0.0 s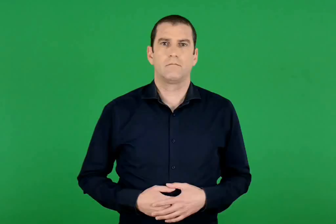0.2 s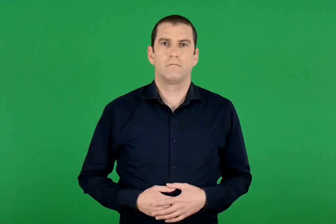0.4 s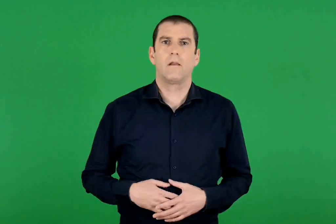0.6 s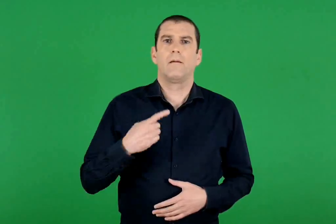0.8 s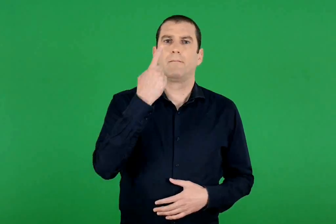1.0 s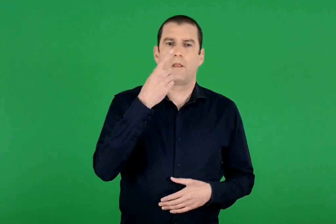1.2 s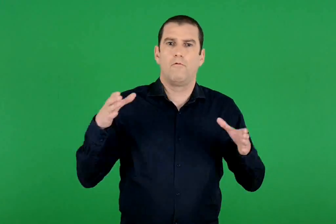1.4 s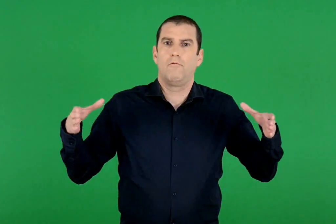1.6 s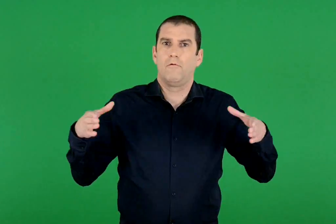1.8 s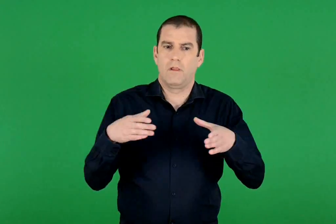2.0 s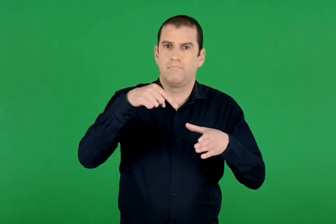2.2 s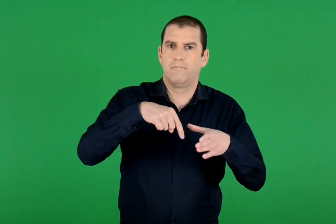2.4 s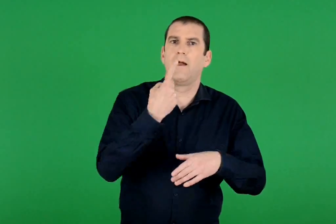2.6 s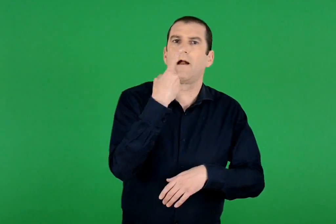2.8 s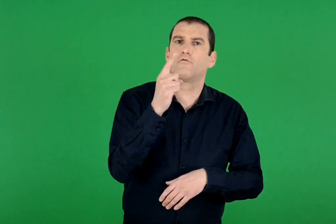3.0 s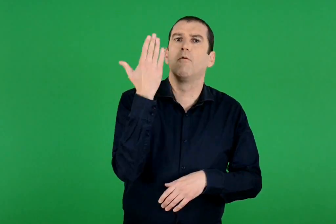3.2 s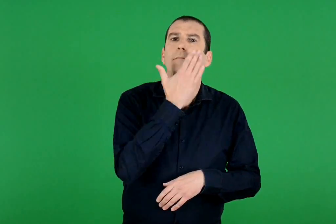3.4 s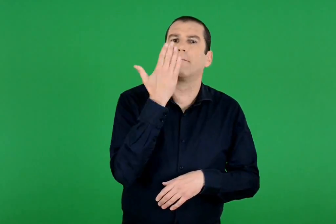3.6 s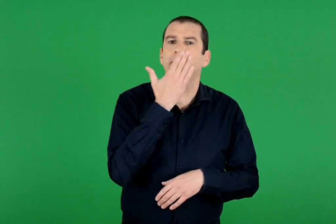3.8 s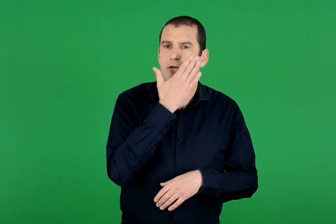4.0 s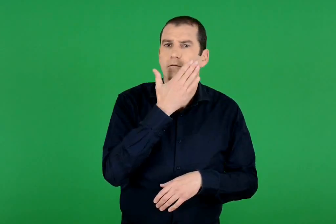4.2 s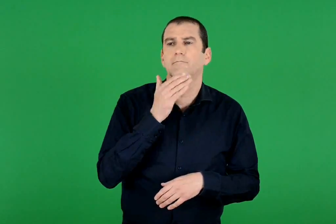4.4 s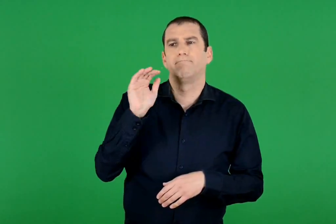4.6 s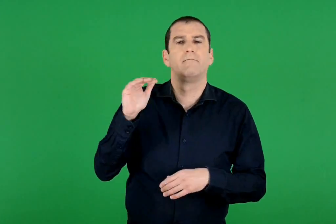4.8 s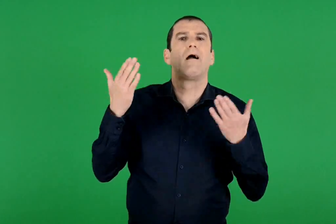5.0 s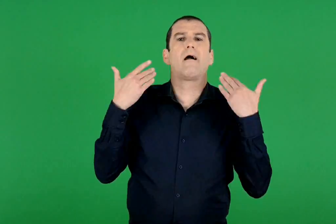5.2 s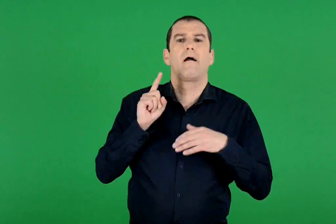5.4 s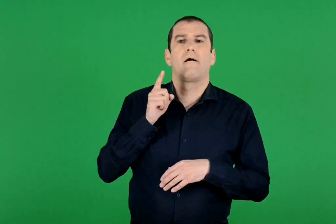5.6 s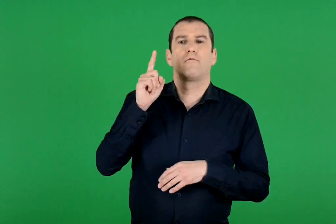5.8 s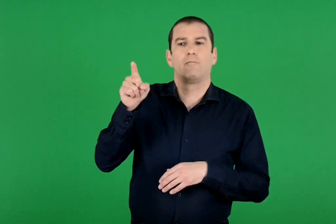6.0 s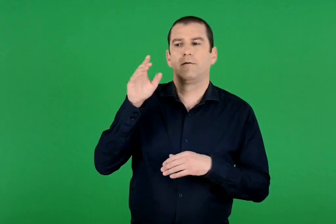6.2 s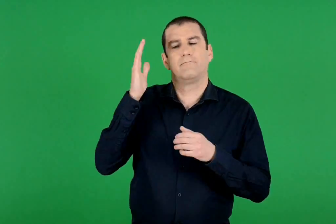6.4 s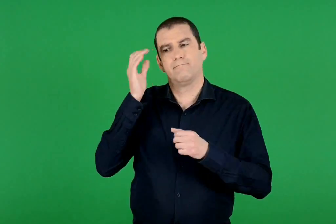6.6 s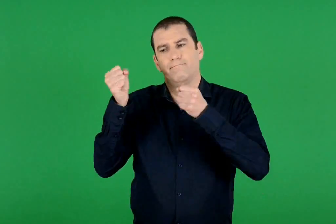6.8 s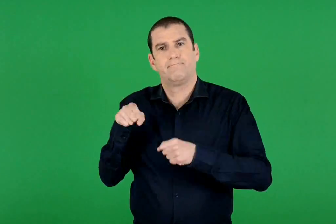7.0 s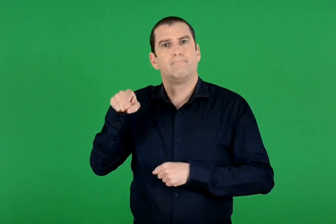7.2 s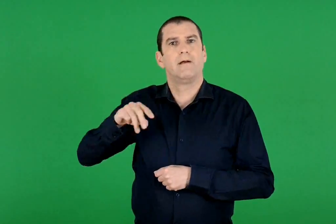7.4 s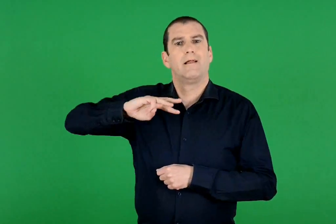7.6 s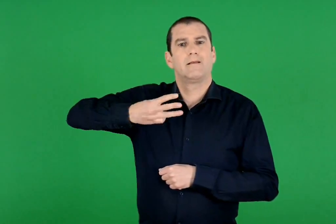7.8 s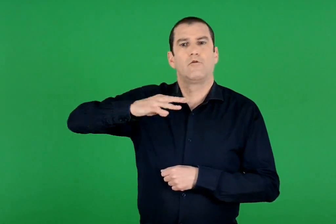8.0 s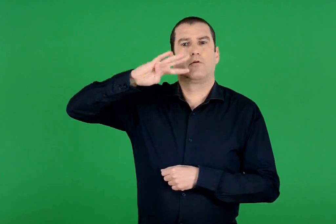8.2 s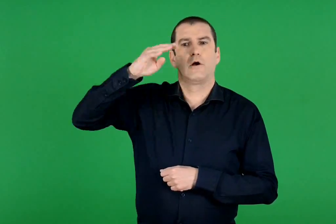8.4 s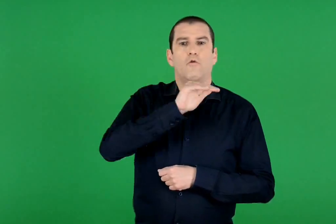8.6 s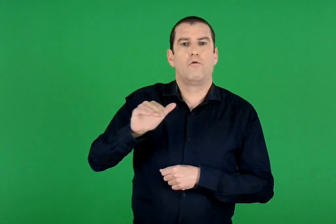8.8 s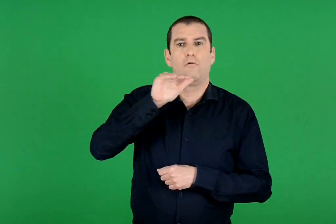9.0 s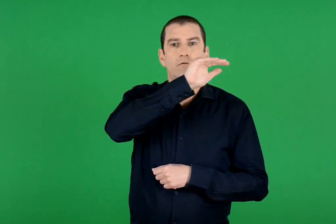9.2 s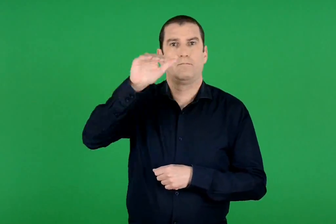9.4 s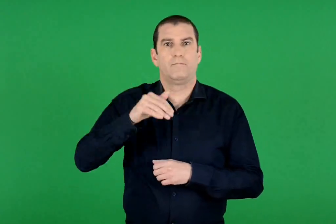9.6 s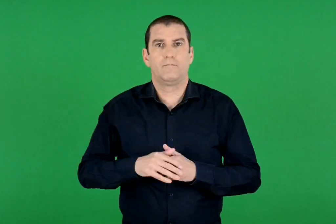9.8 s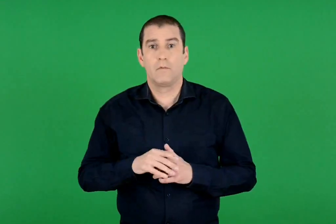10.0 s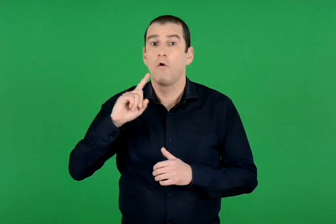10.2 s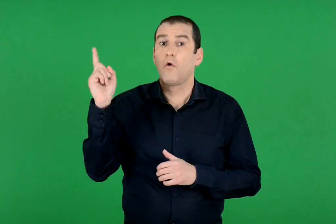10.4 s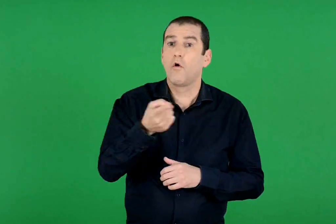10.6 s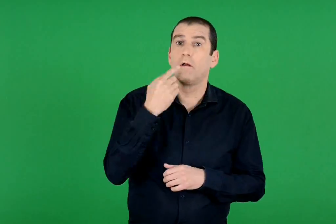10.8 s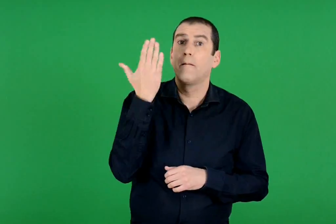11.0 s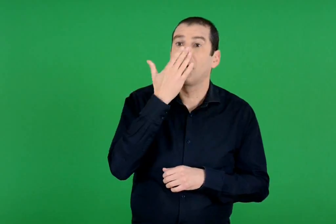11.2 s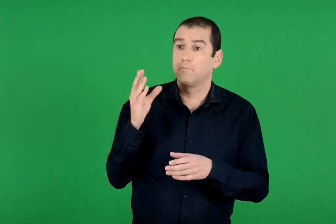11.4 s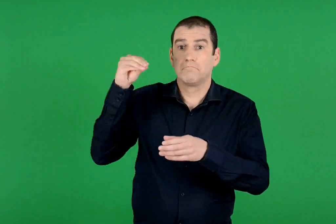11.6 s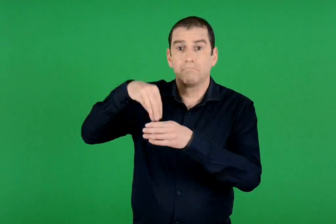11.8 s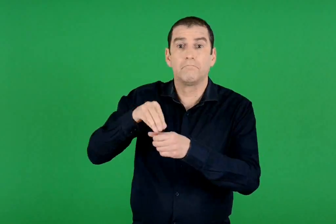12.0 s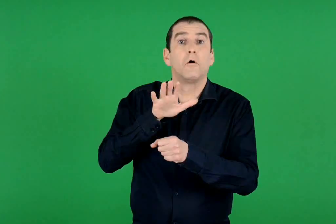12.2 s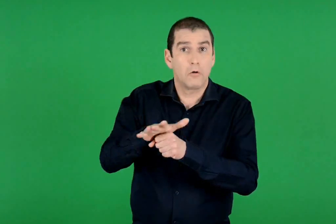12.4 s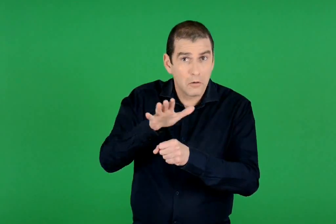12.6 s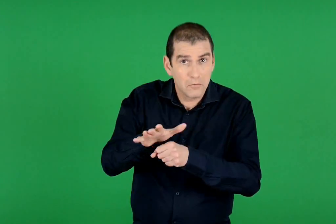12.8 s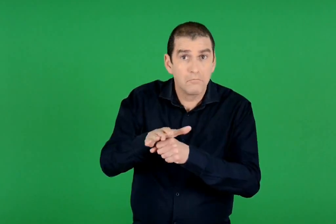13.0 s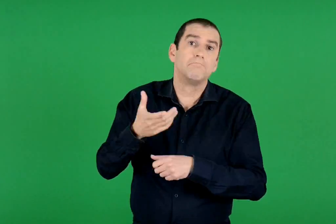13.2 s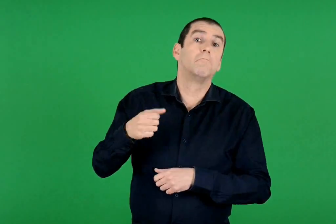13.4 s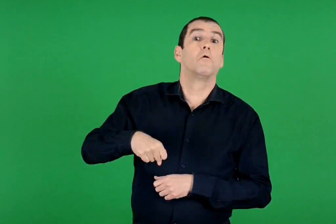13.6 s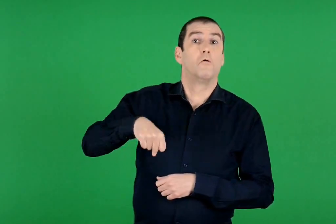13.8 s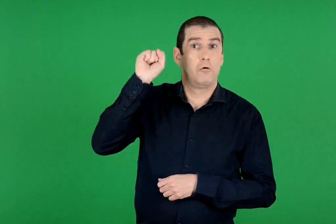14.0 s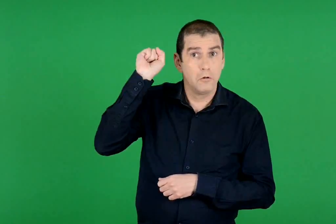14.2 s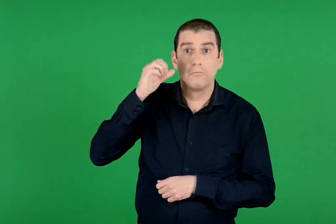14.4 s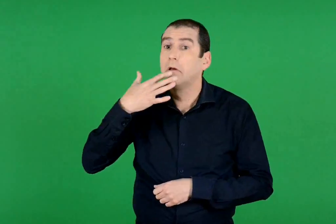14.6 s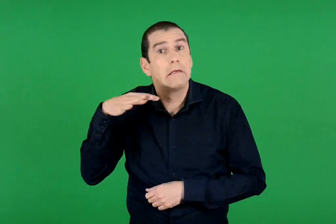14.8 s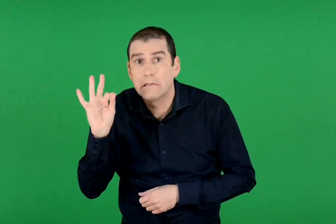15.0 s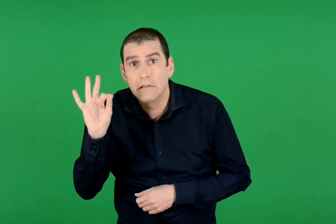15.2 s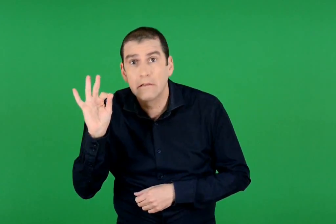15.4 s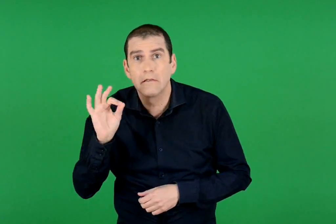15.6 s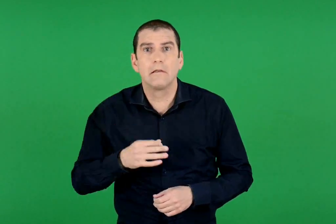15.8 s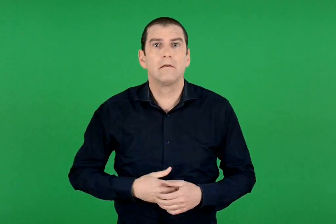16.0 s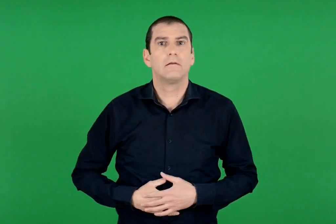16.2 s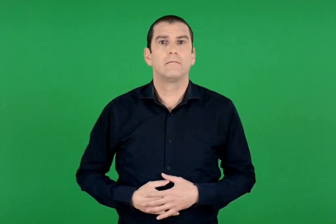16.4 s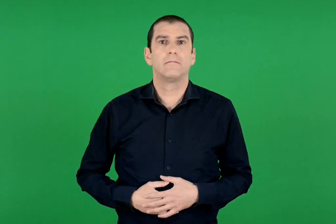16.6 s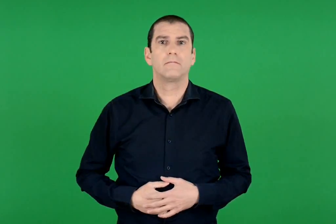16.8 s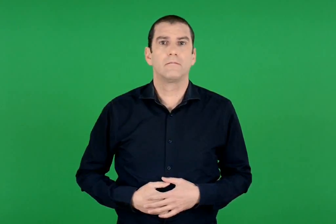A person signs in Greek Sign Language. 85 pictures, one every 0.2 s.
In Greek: μια ομάδα 100 μαθητών ζήτησε στην εκδρομή να μείνει στον τρίτο και τέταρτο όροφο. χωράνε όλοι οι μαθητές ή όχι και γιατί ;
